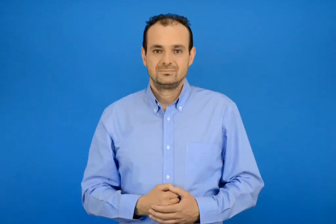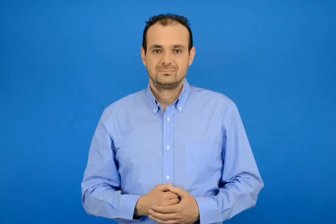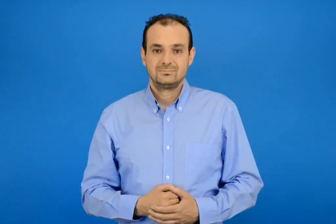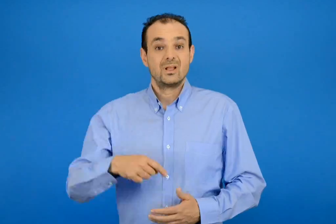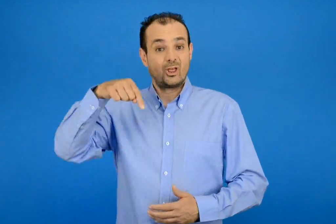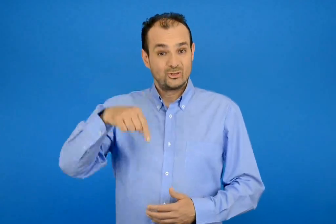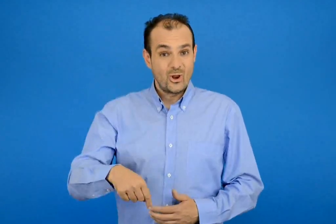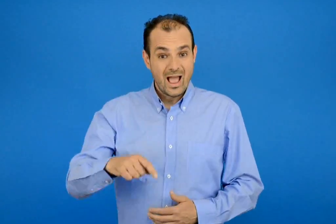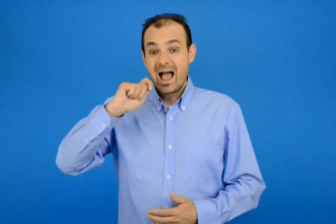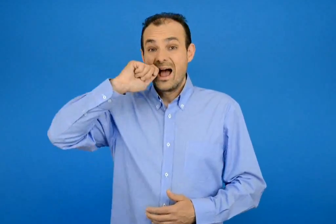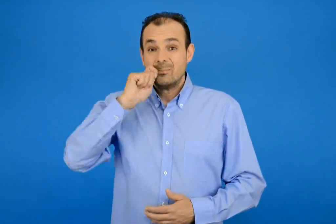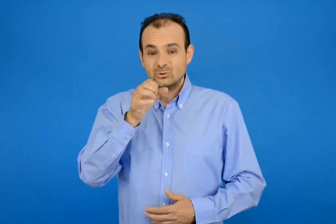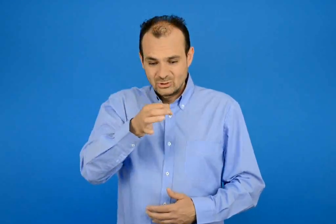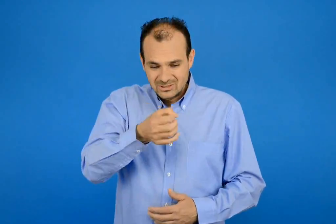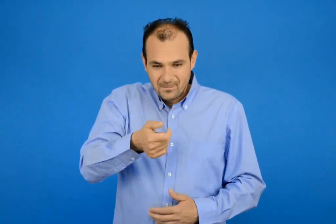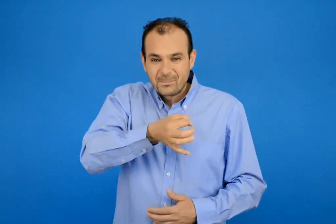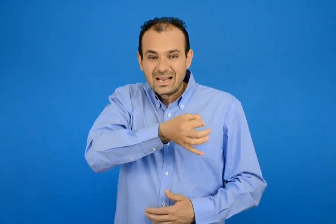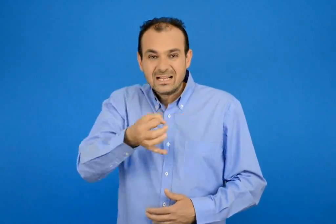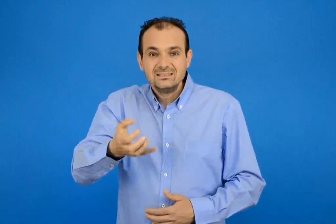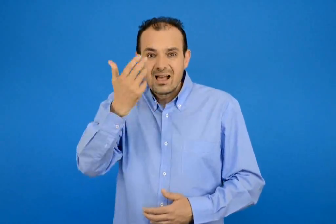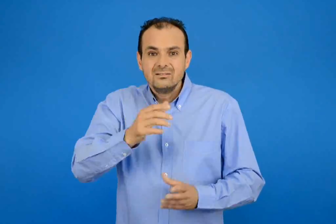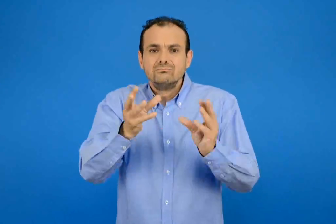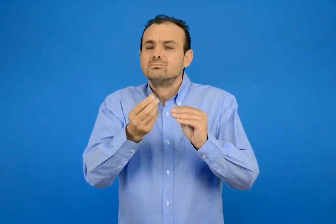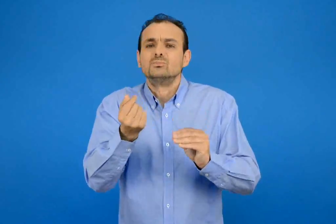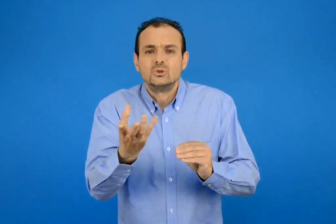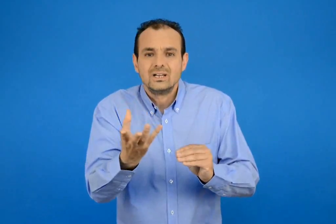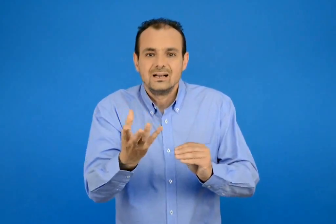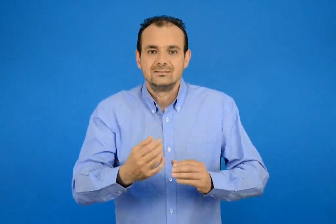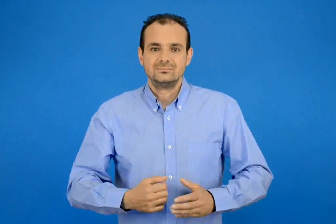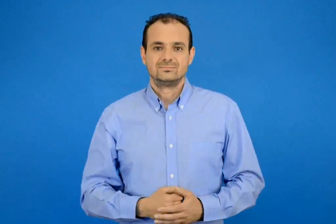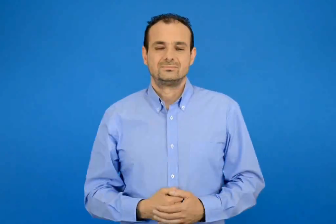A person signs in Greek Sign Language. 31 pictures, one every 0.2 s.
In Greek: πόσες μπίλιες έχει τώρα ο απόστολος ;
